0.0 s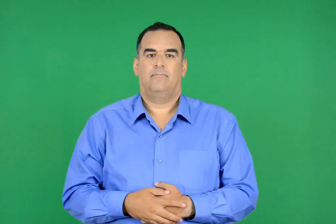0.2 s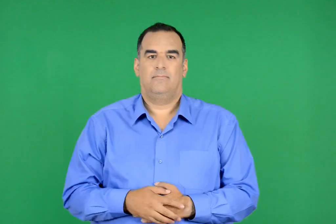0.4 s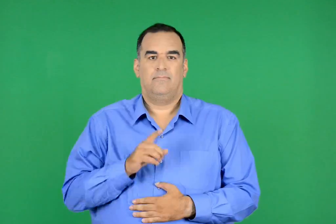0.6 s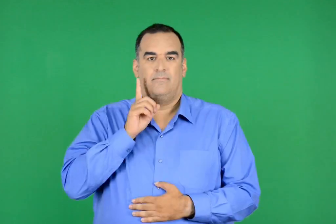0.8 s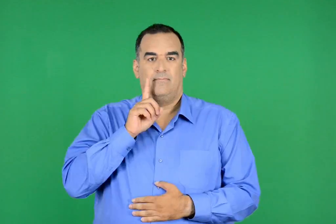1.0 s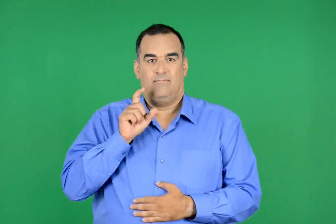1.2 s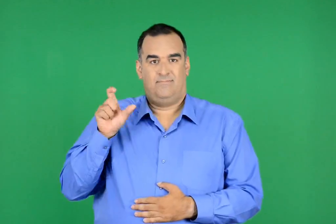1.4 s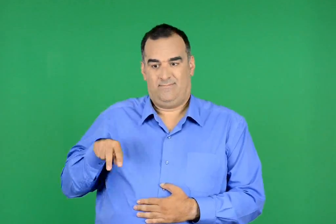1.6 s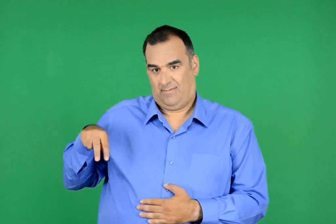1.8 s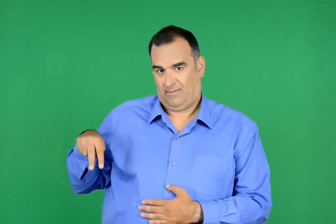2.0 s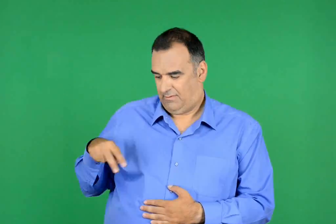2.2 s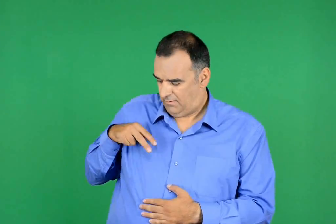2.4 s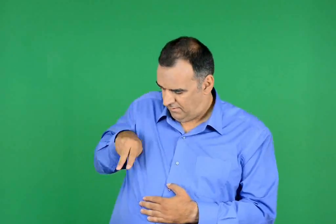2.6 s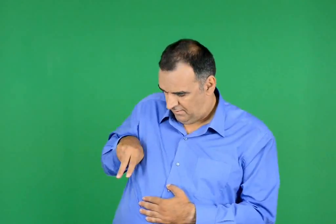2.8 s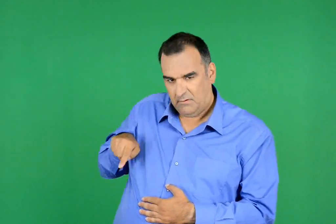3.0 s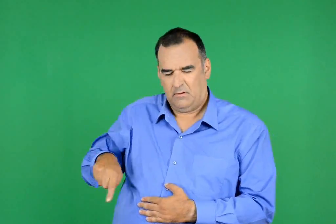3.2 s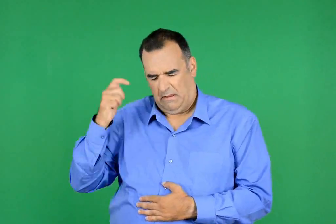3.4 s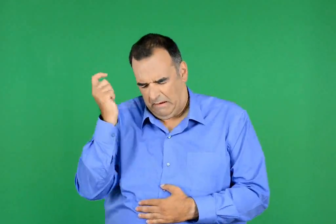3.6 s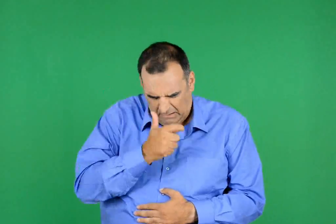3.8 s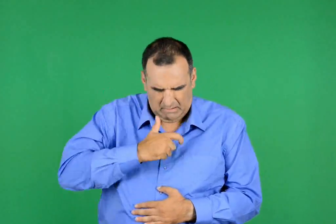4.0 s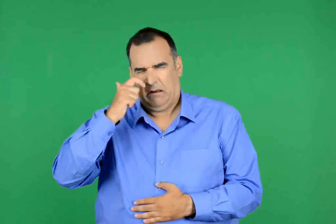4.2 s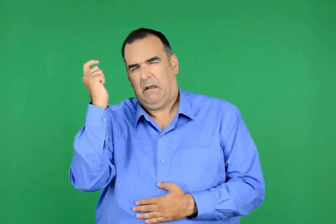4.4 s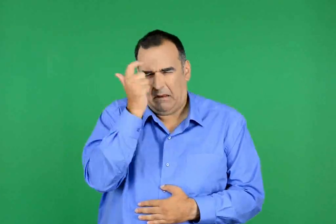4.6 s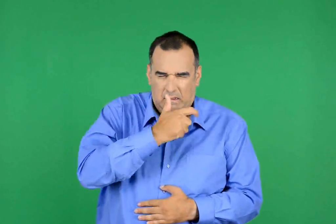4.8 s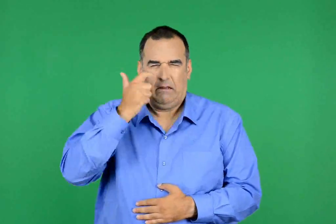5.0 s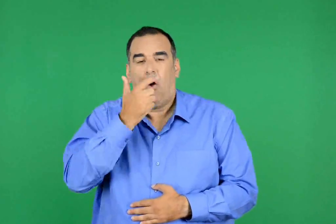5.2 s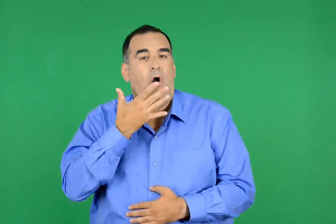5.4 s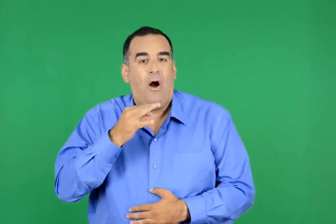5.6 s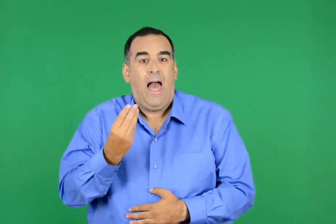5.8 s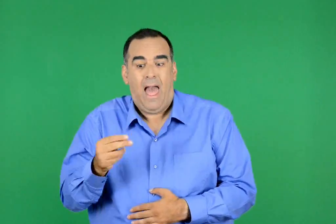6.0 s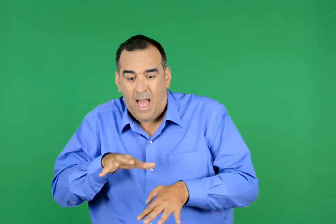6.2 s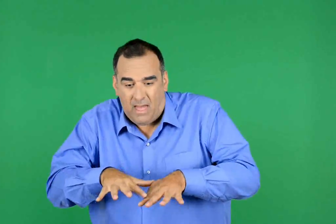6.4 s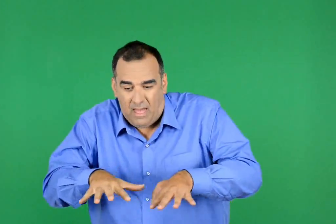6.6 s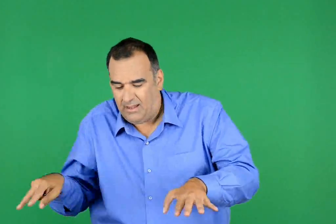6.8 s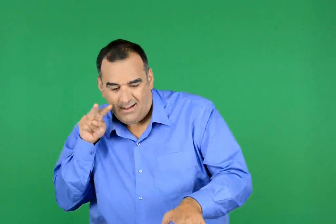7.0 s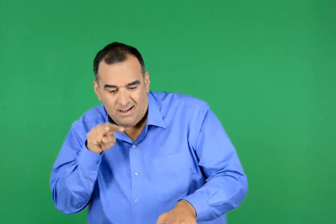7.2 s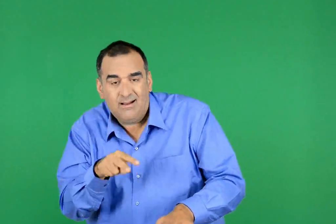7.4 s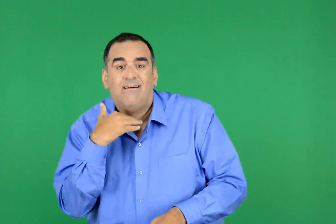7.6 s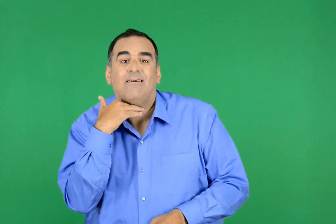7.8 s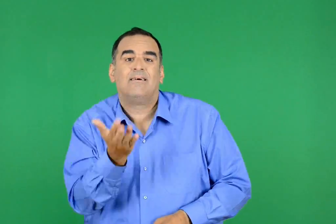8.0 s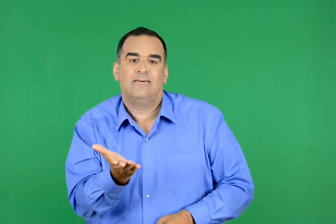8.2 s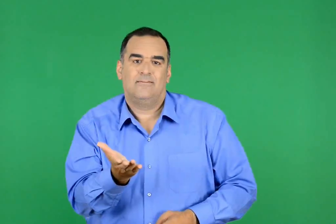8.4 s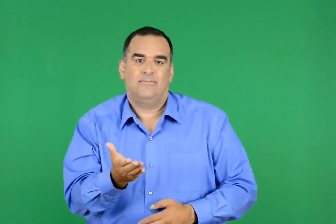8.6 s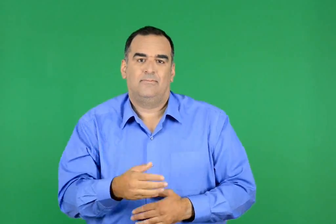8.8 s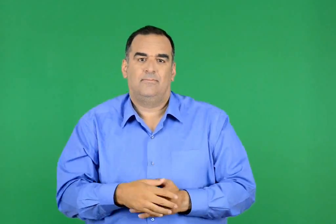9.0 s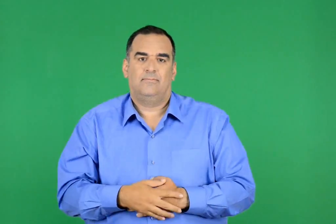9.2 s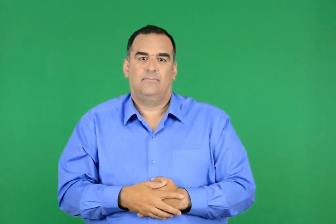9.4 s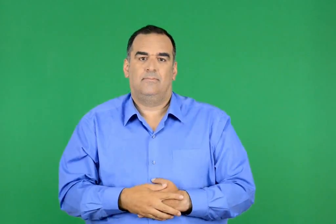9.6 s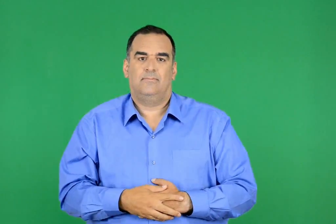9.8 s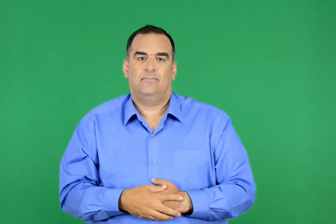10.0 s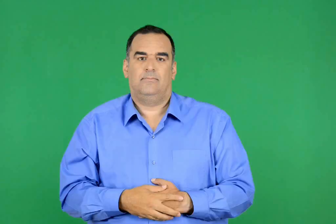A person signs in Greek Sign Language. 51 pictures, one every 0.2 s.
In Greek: μια κοπέλα δίπλα μου έμπηξε τα κλάματα , φώναζε ότι δεν μπορεί να βλέπει αίματα
